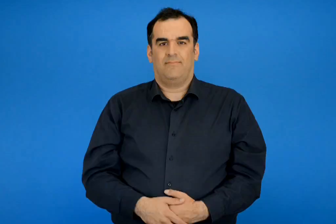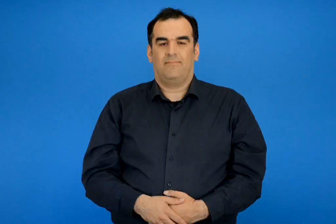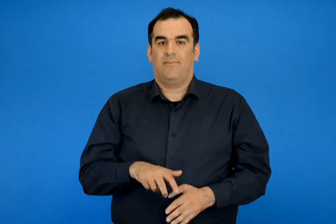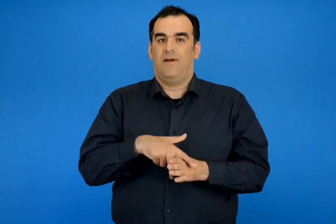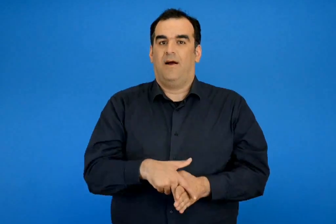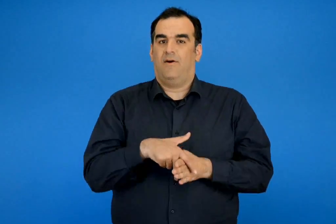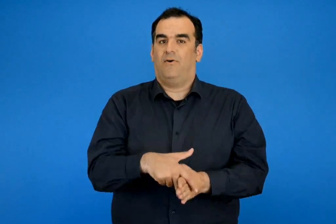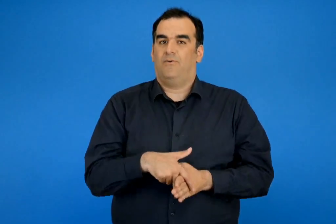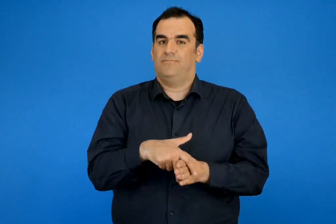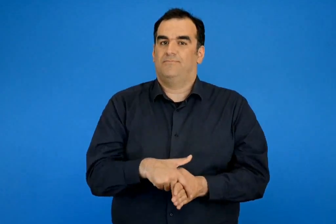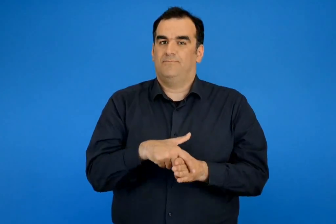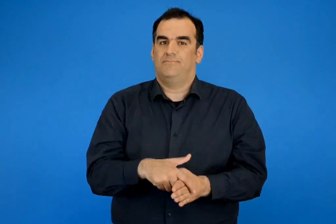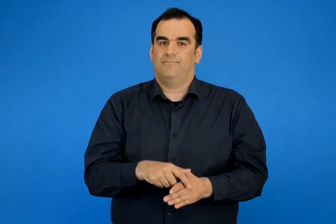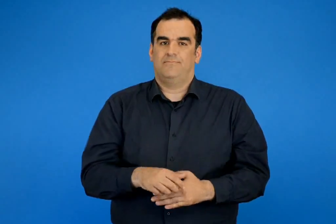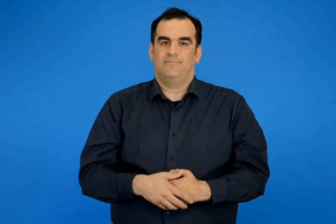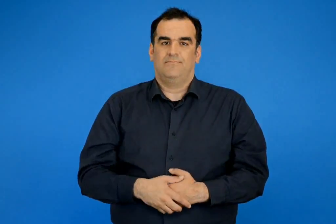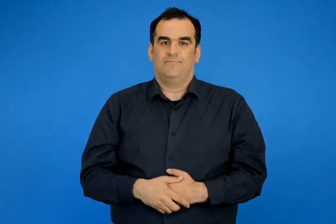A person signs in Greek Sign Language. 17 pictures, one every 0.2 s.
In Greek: άλογο
